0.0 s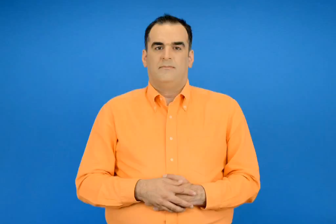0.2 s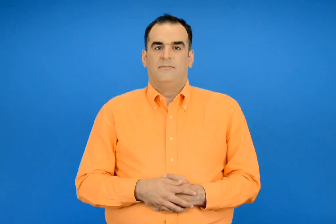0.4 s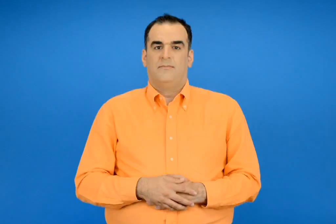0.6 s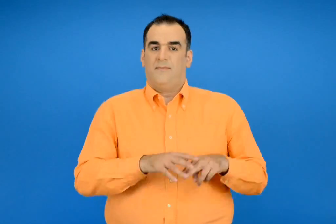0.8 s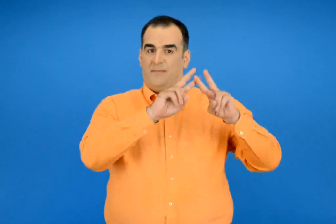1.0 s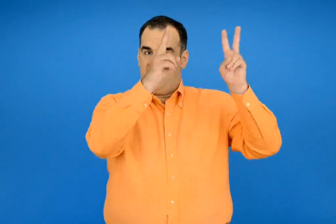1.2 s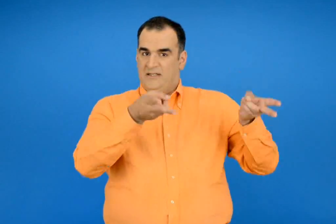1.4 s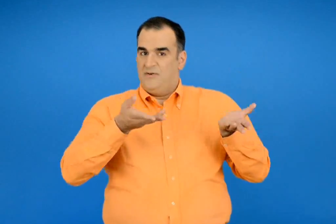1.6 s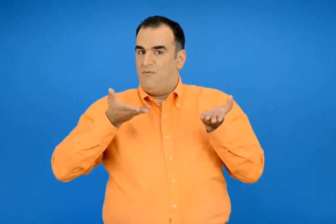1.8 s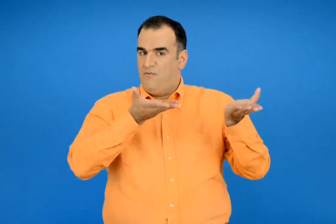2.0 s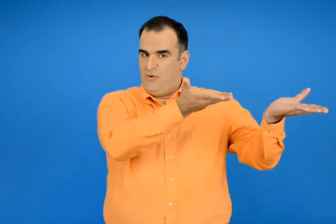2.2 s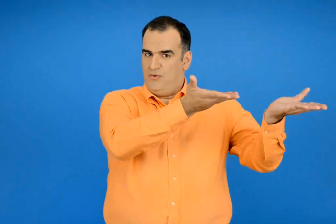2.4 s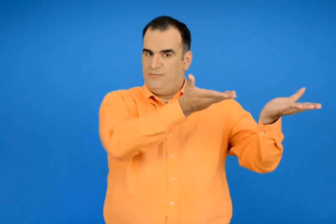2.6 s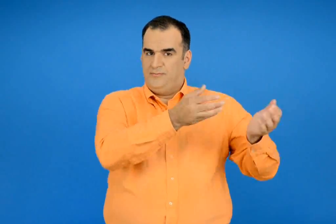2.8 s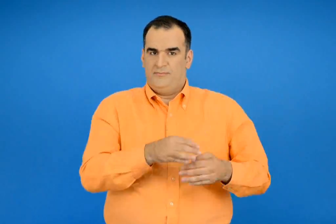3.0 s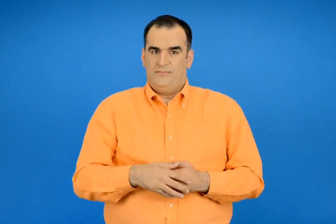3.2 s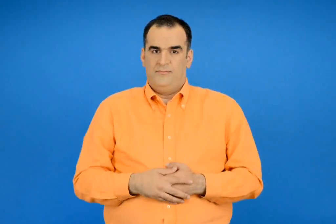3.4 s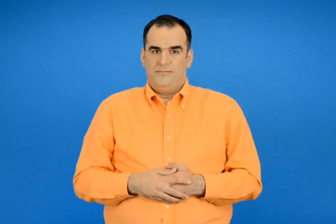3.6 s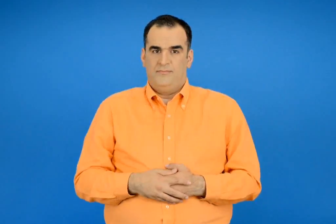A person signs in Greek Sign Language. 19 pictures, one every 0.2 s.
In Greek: στον φούρνο
